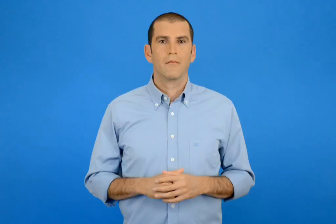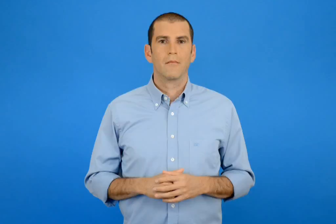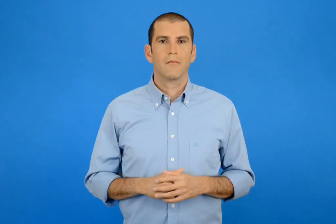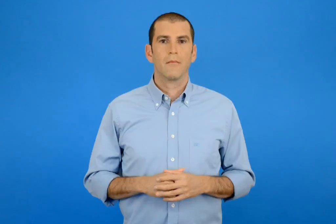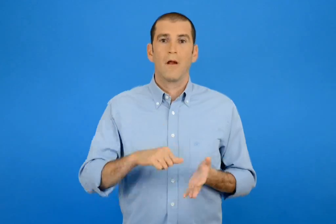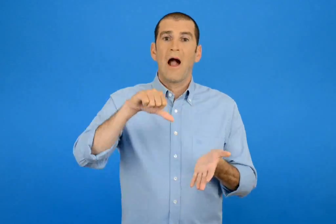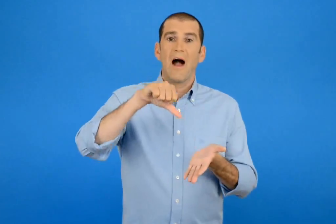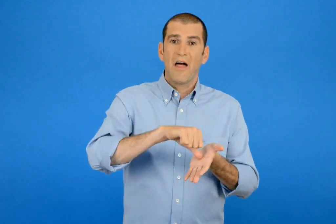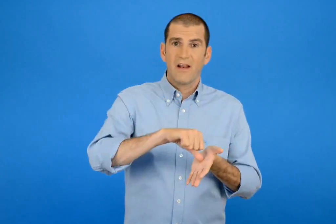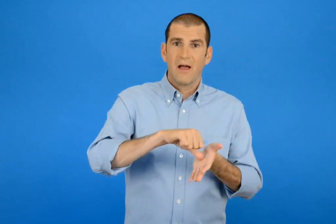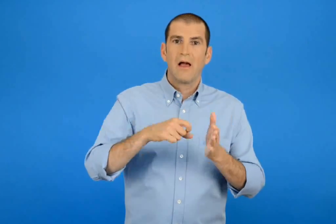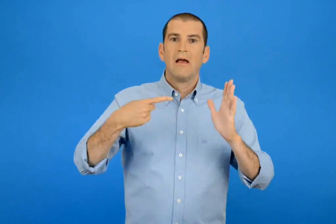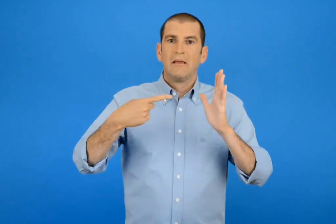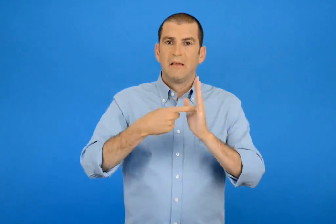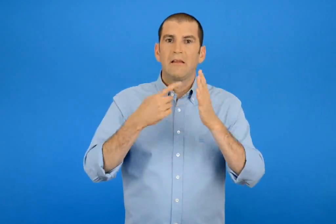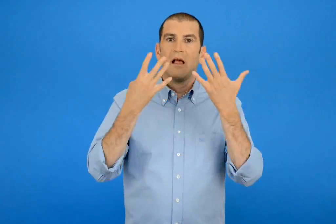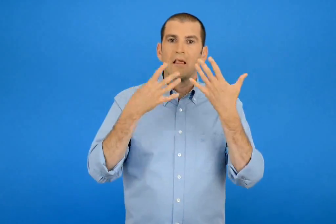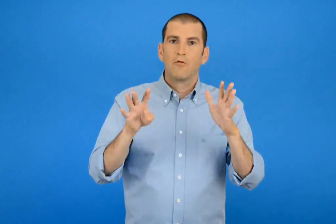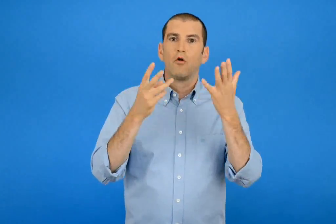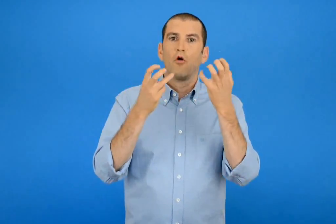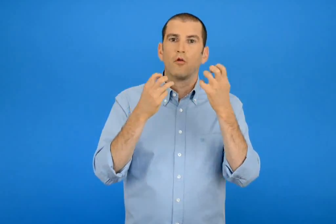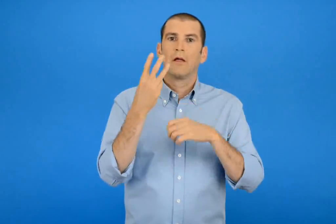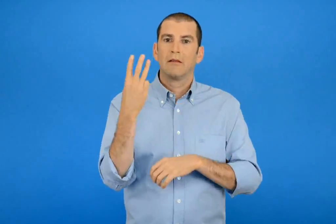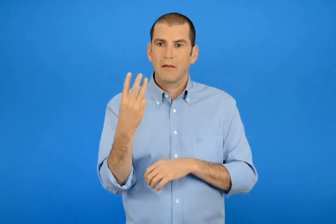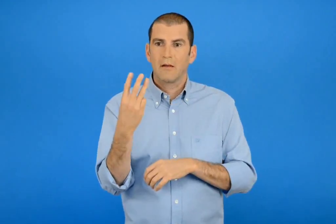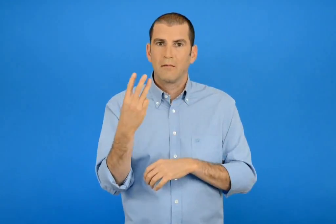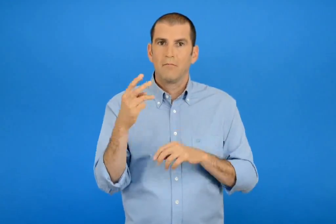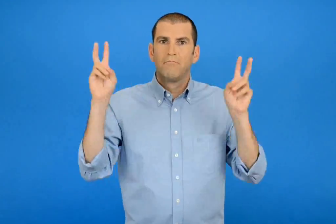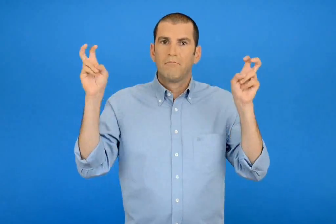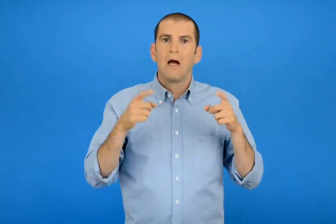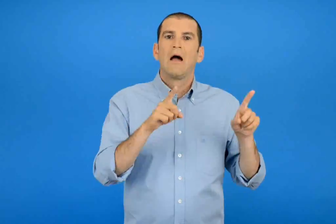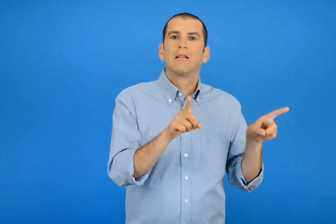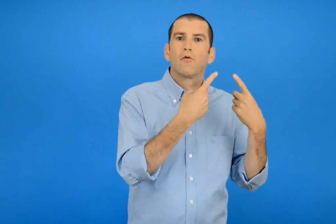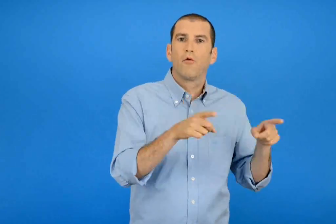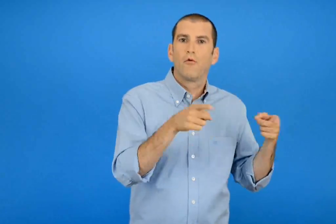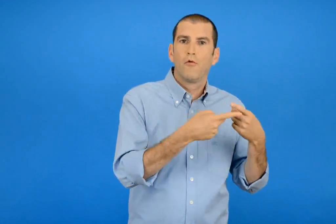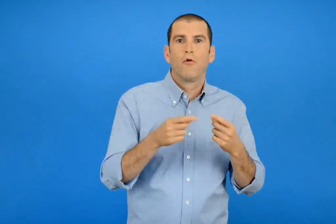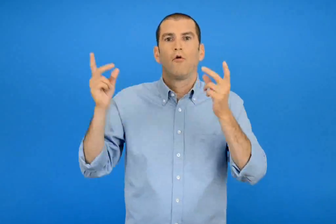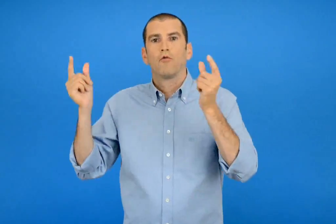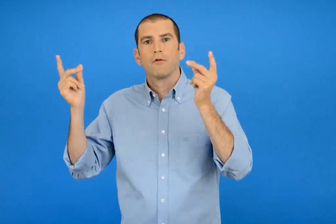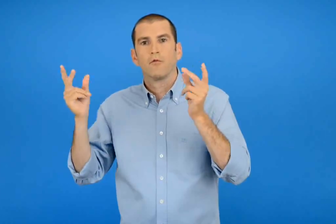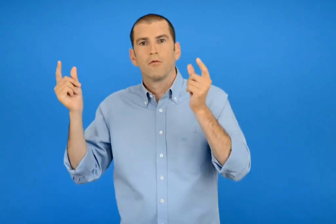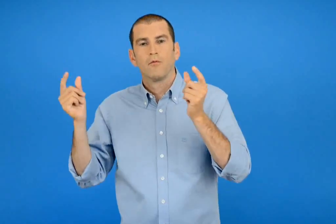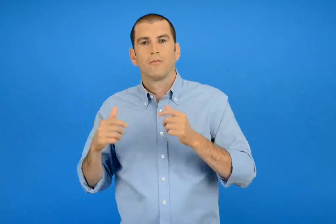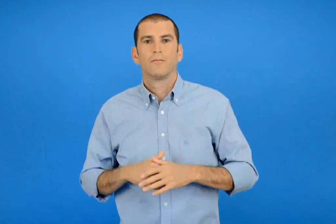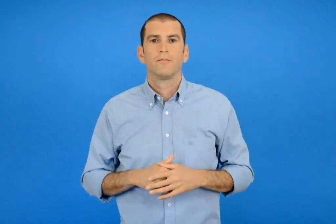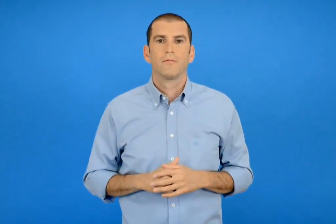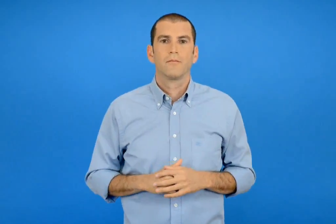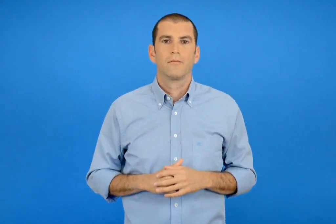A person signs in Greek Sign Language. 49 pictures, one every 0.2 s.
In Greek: αλεξίου ε 1983 τραγουδώ και χορεύω αθήνα καστανιώτης
